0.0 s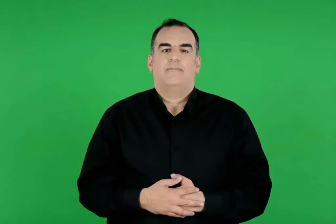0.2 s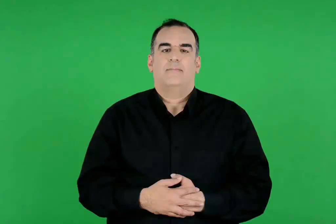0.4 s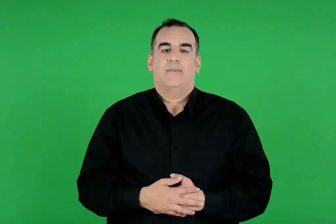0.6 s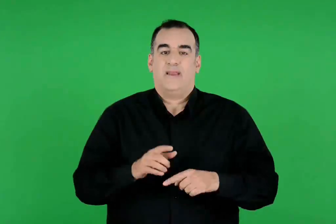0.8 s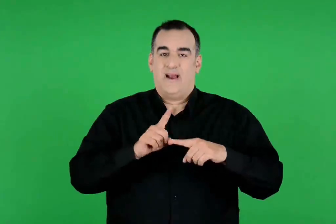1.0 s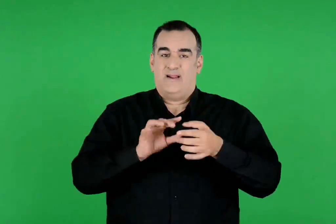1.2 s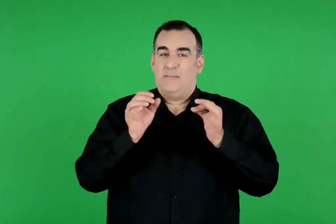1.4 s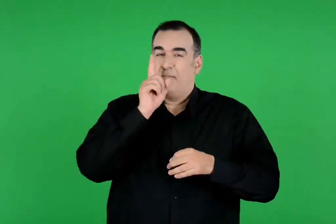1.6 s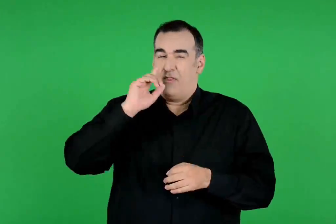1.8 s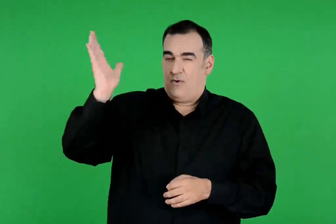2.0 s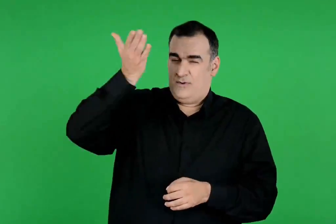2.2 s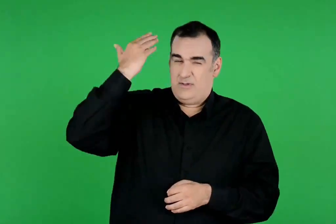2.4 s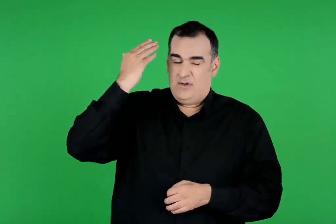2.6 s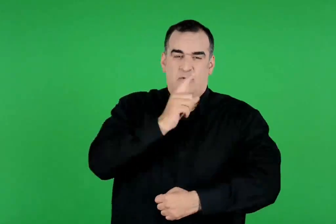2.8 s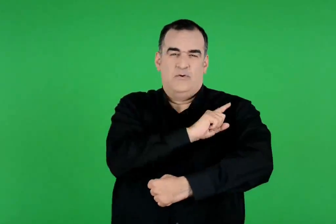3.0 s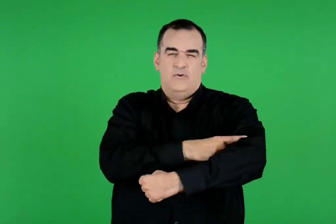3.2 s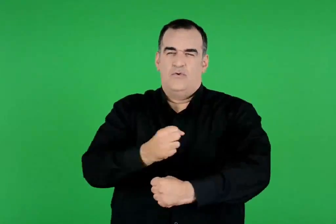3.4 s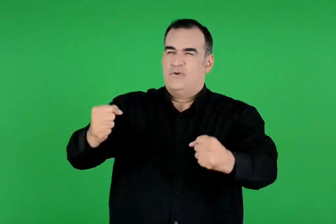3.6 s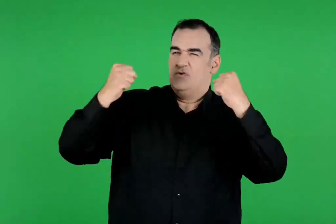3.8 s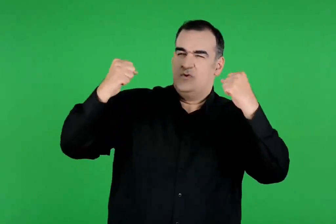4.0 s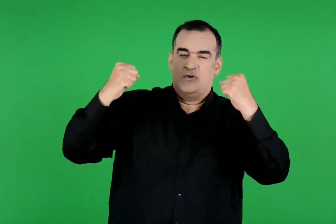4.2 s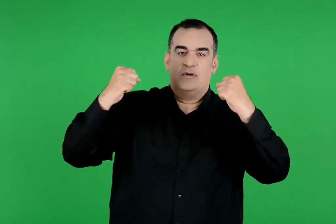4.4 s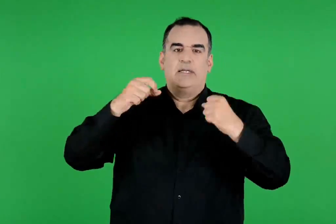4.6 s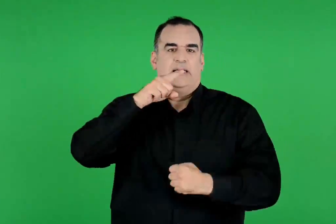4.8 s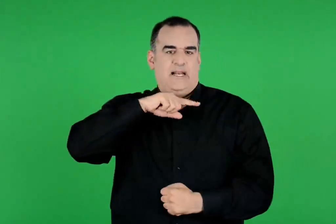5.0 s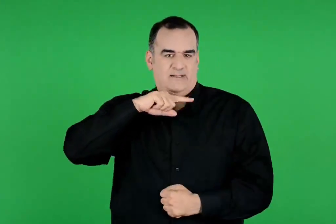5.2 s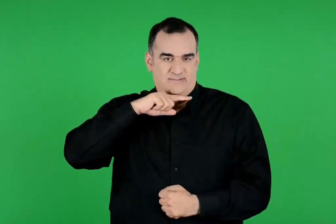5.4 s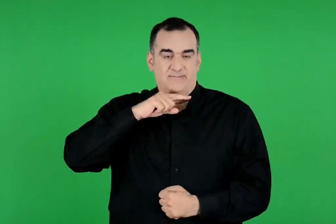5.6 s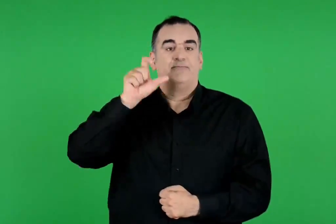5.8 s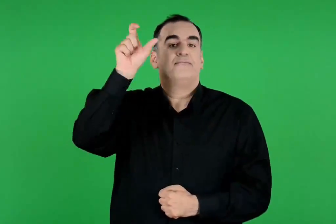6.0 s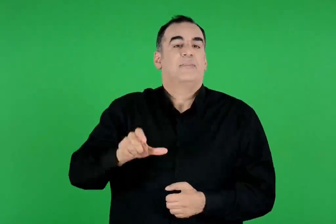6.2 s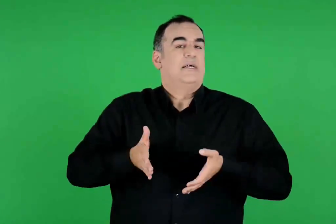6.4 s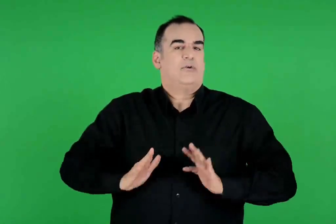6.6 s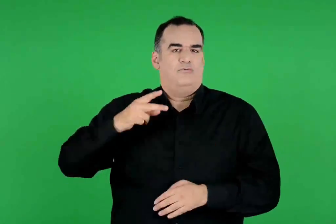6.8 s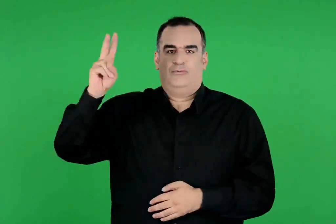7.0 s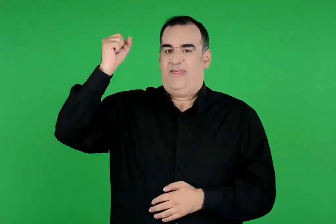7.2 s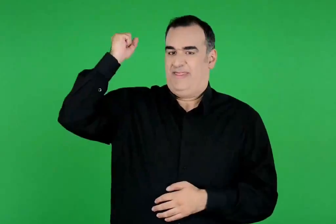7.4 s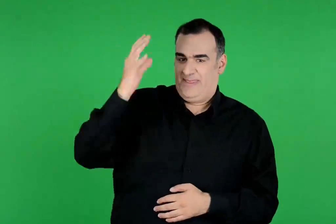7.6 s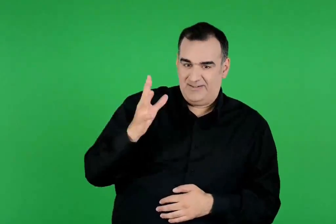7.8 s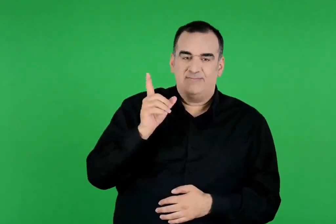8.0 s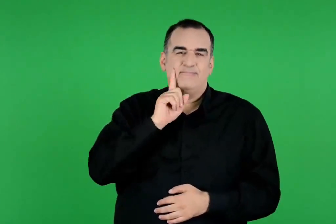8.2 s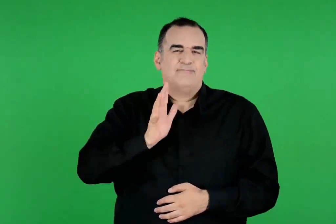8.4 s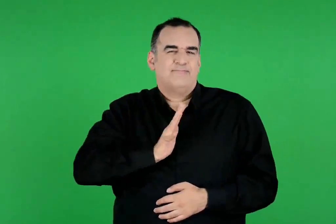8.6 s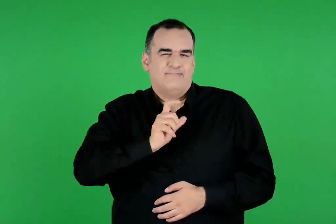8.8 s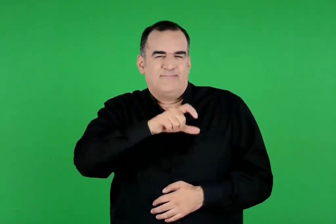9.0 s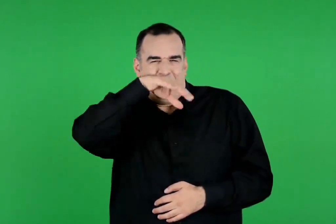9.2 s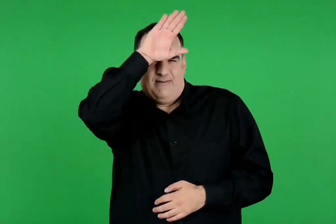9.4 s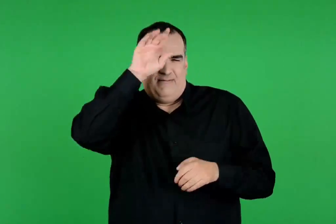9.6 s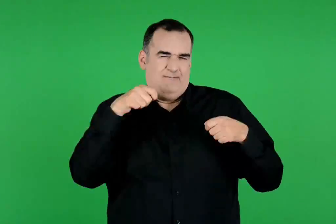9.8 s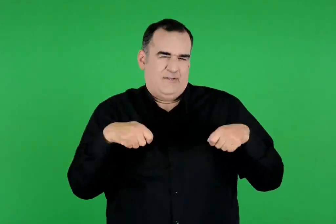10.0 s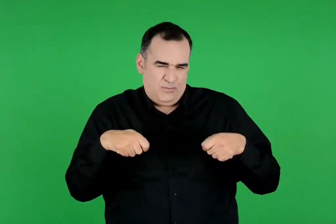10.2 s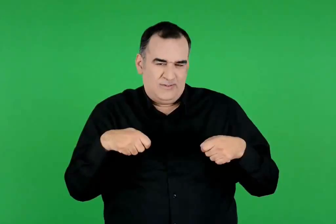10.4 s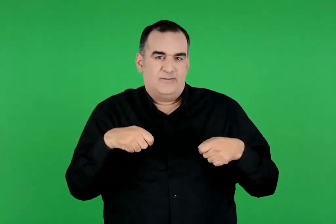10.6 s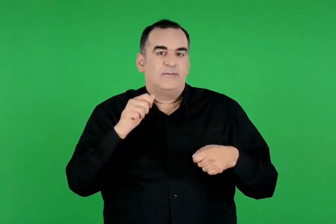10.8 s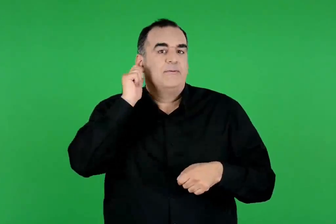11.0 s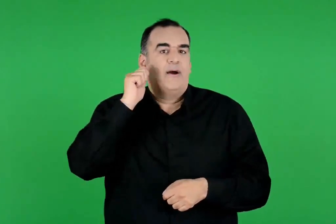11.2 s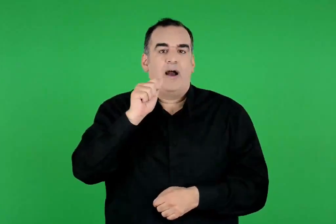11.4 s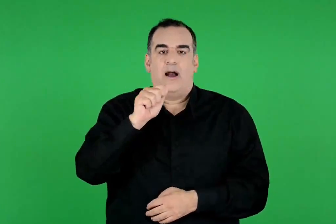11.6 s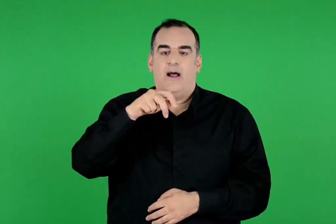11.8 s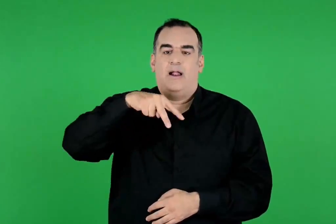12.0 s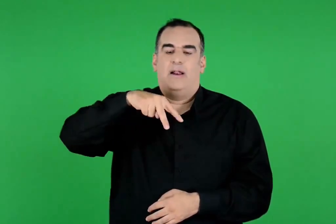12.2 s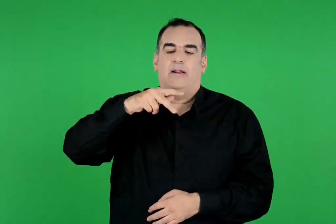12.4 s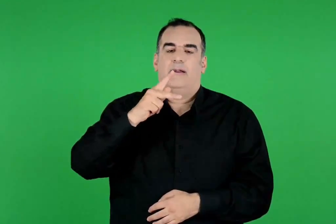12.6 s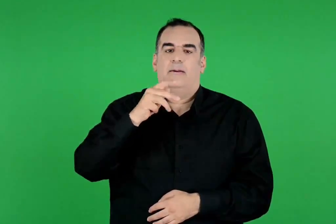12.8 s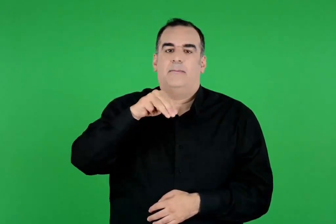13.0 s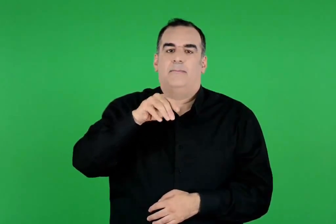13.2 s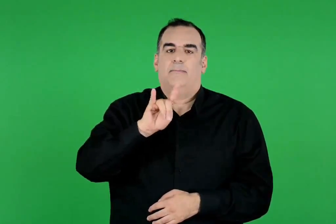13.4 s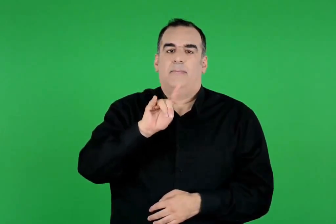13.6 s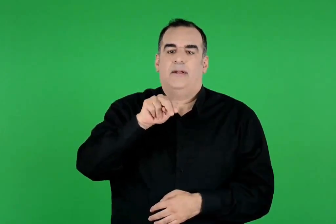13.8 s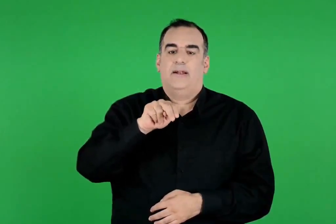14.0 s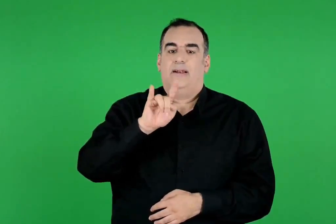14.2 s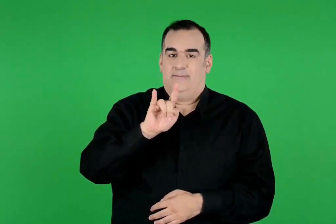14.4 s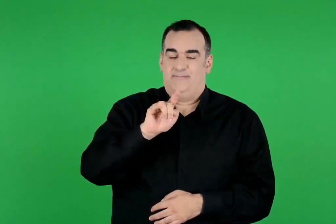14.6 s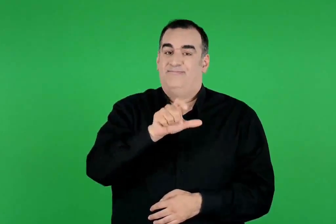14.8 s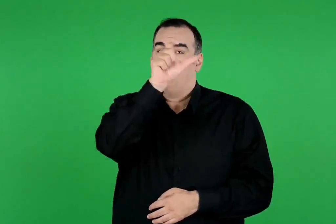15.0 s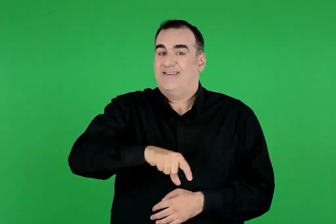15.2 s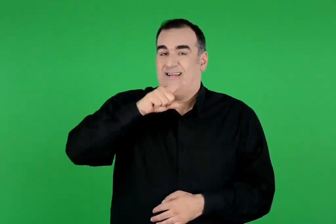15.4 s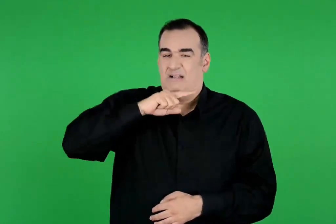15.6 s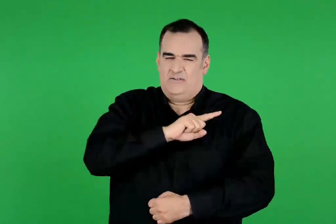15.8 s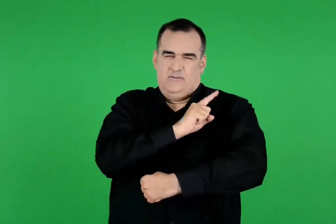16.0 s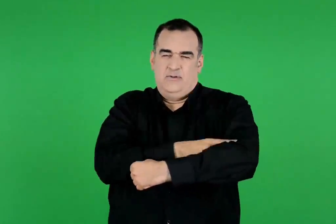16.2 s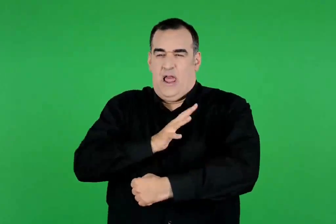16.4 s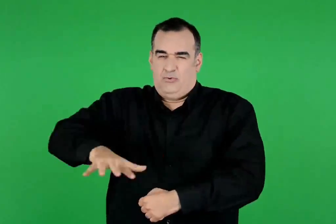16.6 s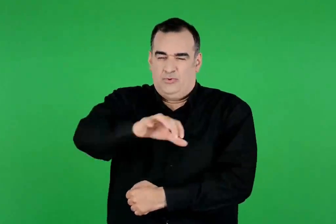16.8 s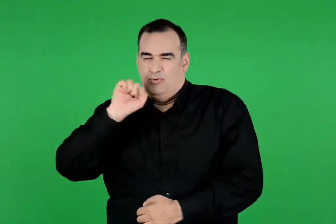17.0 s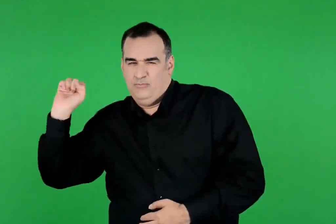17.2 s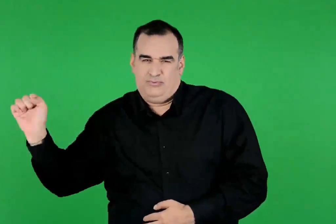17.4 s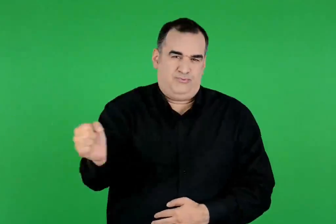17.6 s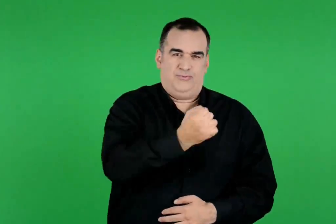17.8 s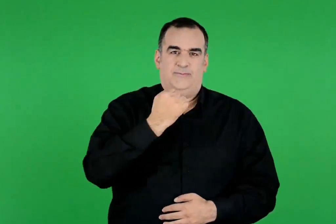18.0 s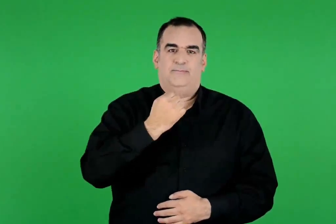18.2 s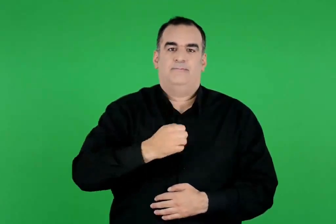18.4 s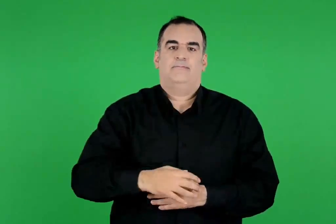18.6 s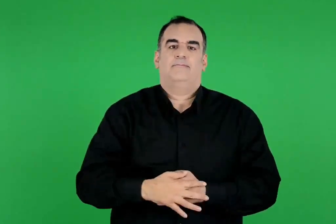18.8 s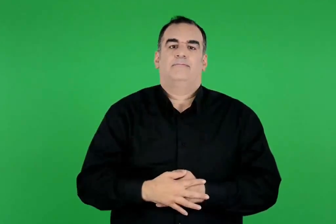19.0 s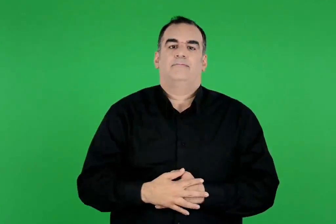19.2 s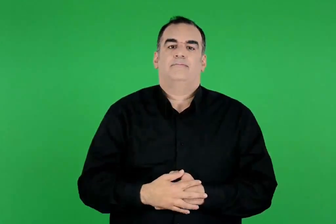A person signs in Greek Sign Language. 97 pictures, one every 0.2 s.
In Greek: ο ηρακλής είναι ο μεγαλύτερος ήρωας της ελληνικής μυθολογίας. γιος του δία και μιας θνητής βασιλοπούλας , της αλκμήνης , ήταν ο δυνατότερος από όλους τους ανθρώπους
